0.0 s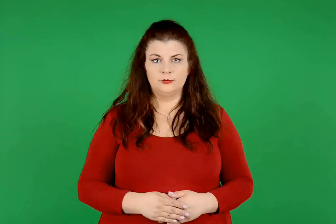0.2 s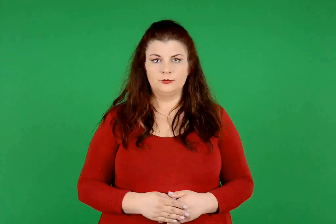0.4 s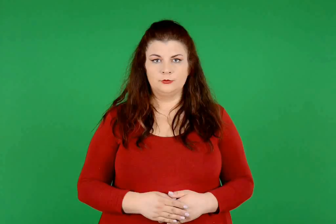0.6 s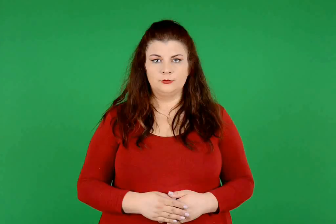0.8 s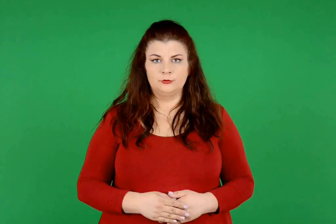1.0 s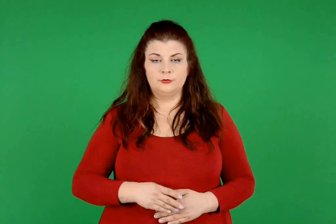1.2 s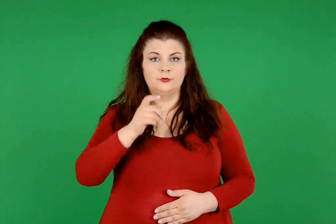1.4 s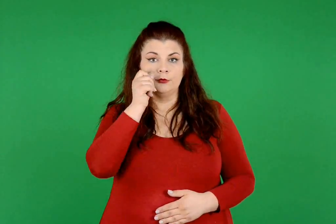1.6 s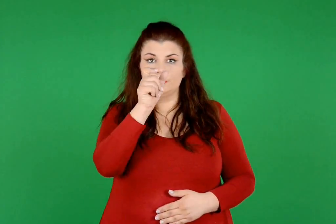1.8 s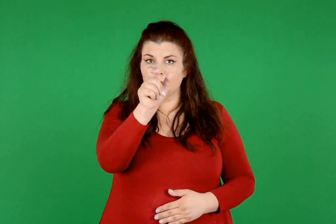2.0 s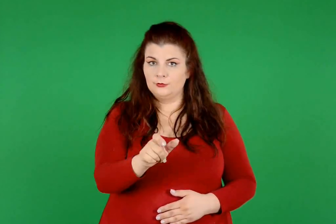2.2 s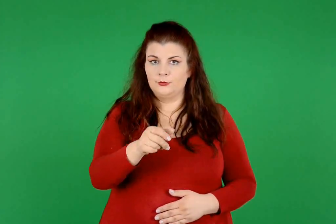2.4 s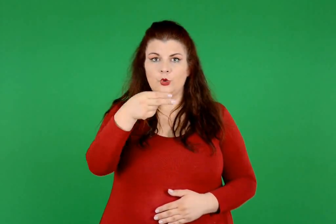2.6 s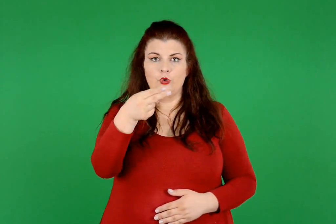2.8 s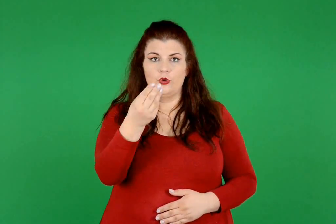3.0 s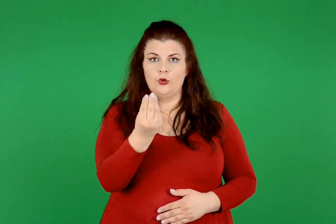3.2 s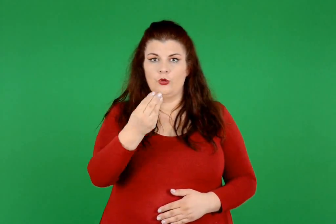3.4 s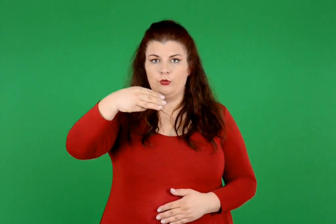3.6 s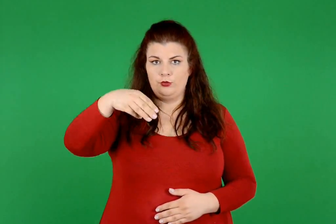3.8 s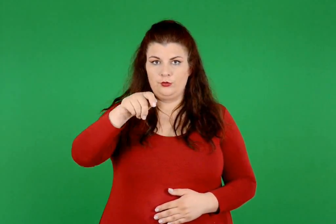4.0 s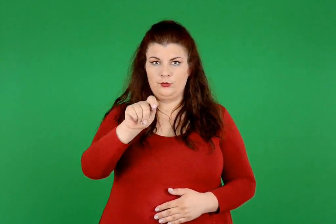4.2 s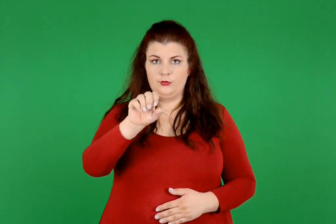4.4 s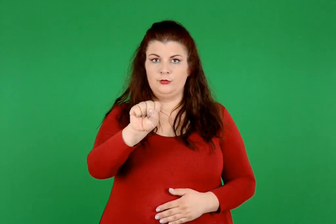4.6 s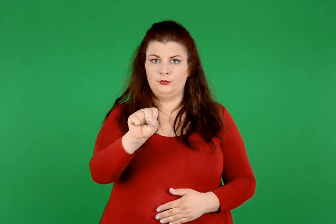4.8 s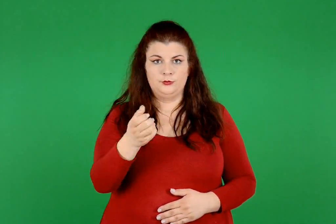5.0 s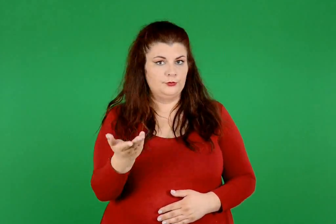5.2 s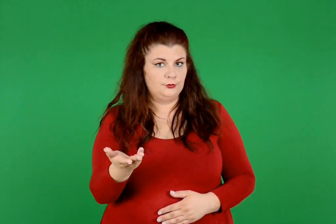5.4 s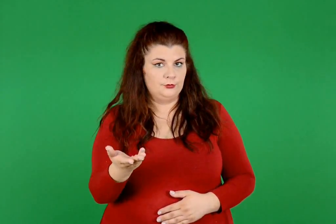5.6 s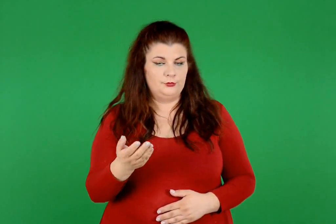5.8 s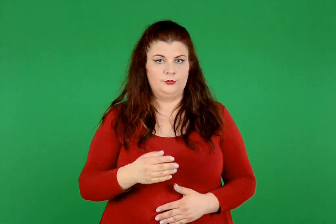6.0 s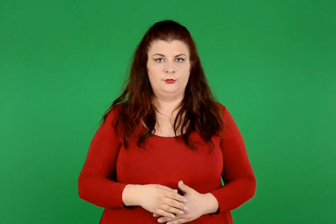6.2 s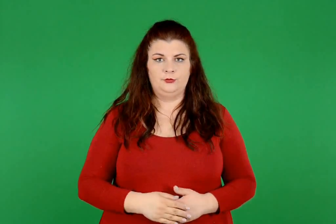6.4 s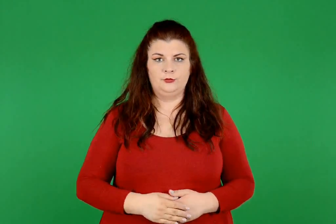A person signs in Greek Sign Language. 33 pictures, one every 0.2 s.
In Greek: ο θωμάς
